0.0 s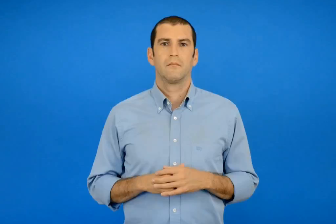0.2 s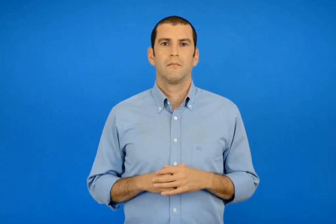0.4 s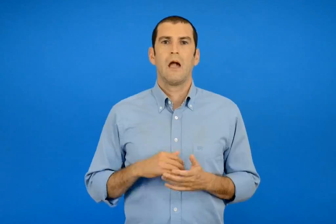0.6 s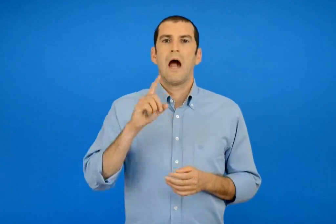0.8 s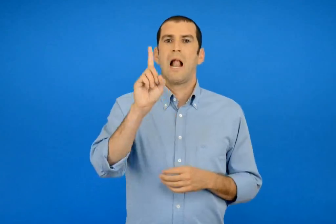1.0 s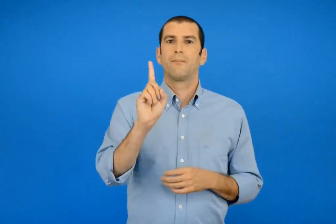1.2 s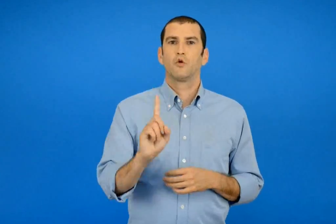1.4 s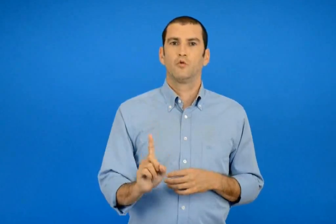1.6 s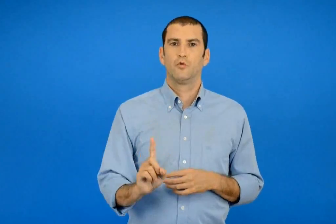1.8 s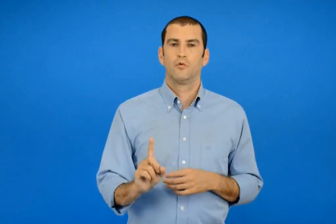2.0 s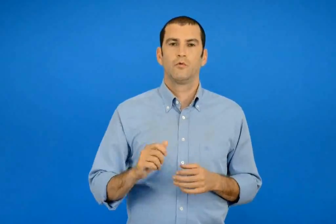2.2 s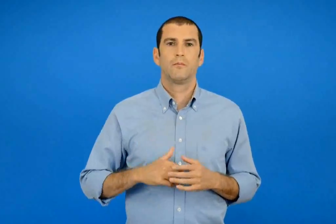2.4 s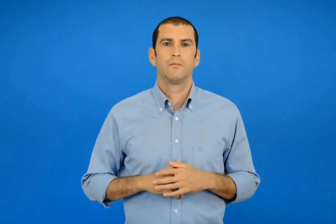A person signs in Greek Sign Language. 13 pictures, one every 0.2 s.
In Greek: λεπτός
